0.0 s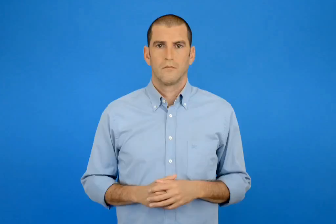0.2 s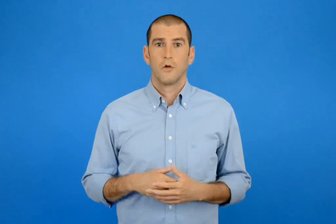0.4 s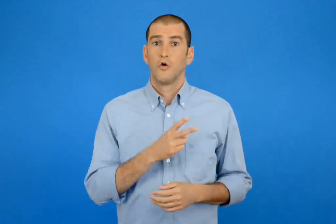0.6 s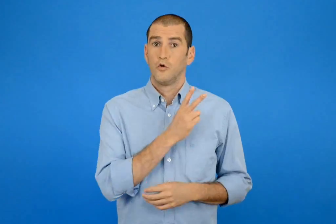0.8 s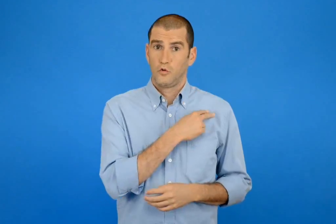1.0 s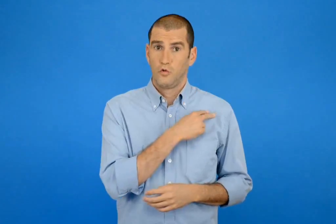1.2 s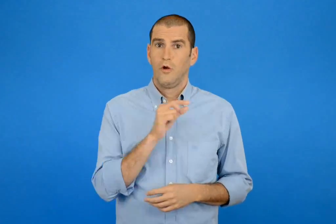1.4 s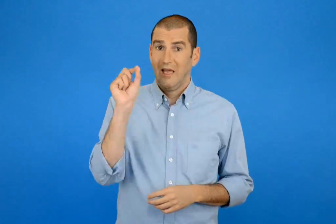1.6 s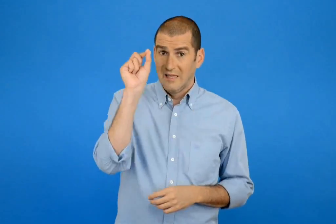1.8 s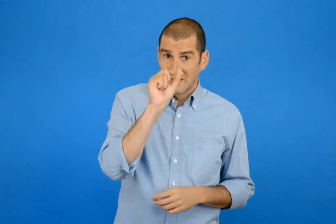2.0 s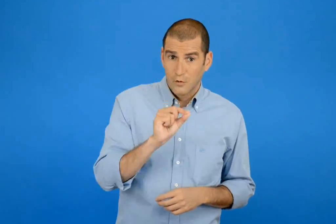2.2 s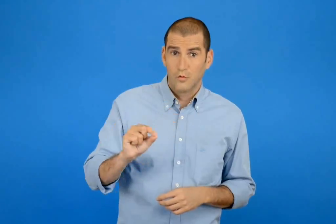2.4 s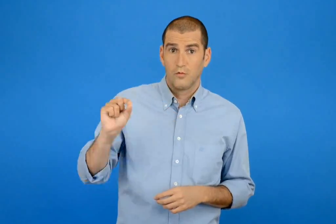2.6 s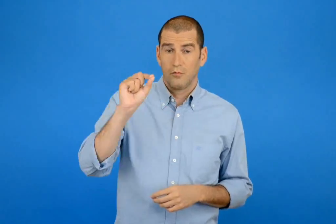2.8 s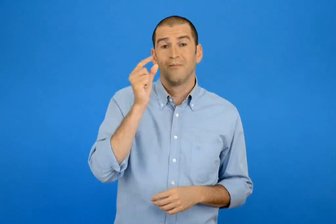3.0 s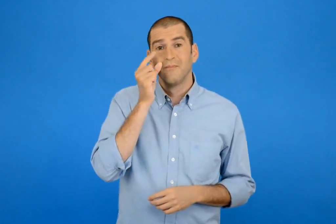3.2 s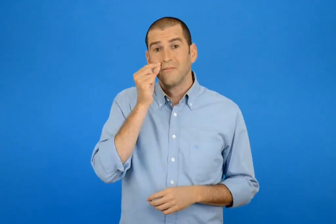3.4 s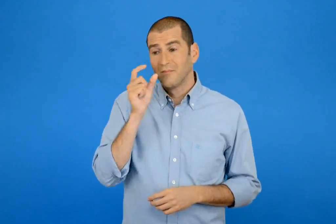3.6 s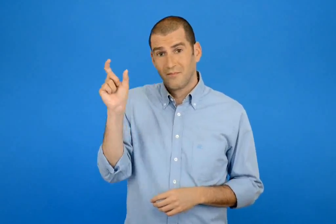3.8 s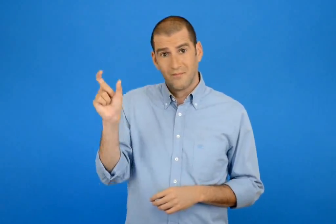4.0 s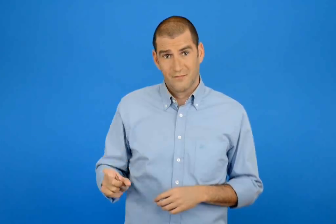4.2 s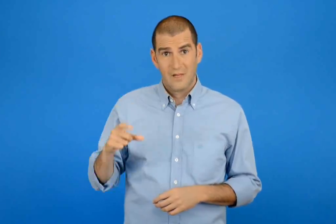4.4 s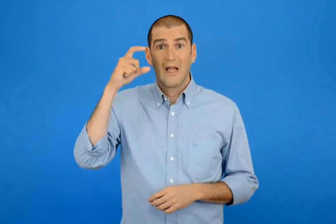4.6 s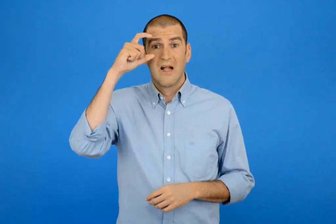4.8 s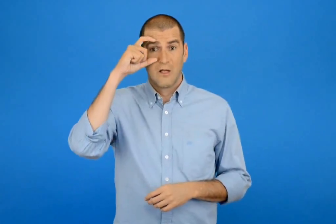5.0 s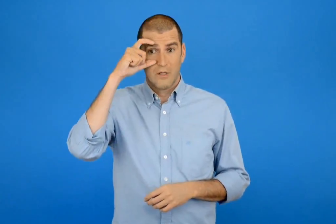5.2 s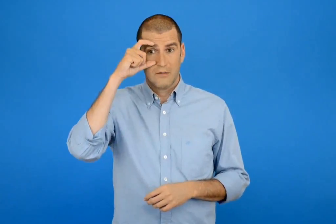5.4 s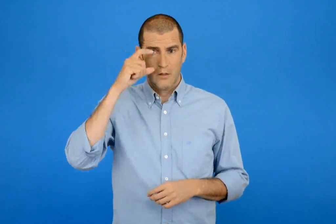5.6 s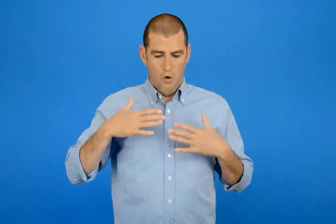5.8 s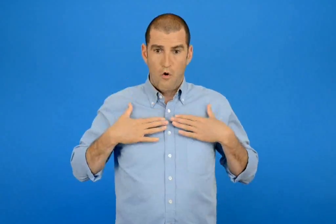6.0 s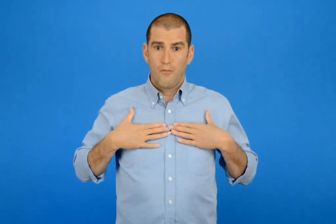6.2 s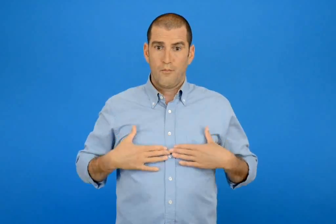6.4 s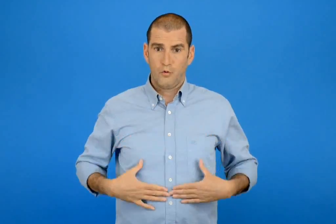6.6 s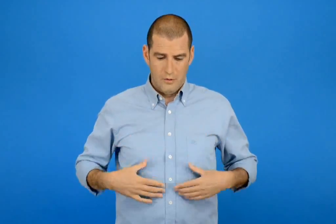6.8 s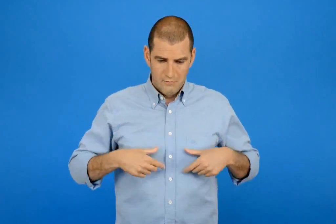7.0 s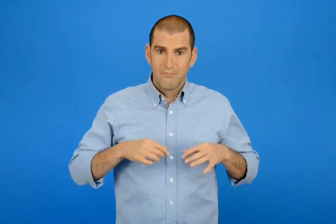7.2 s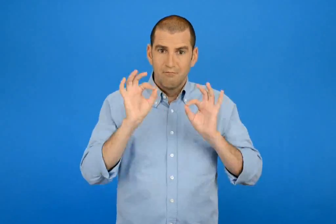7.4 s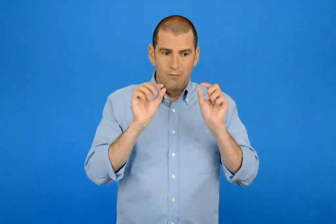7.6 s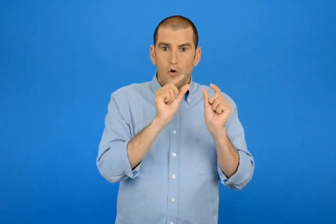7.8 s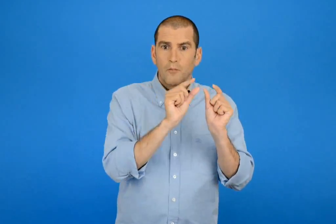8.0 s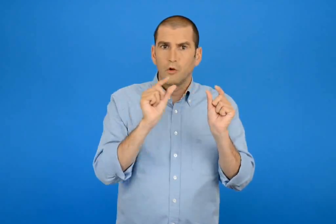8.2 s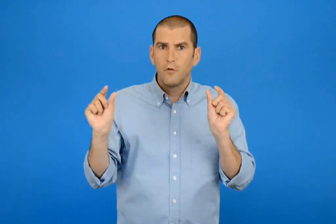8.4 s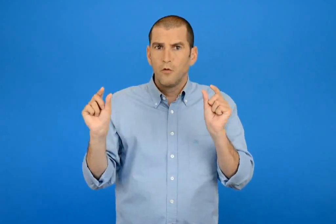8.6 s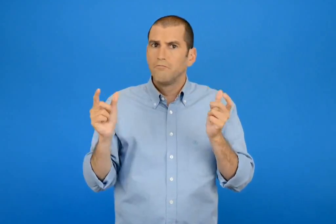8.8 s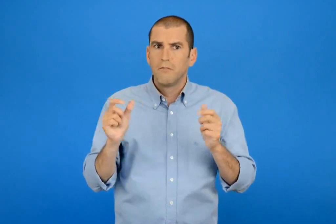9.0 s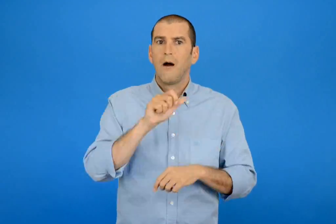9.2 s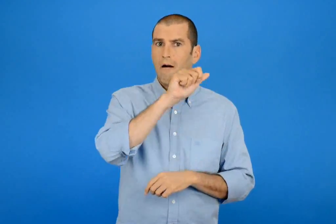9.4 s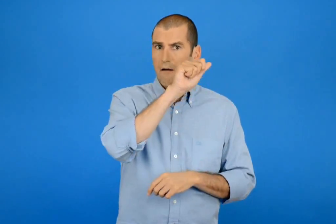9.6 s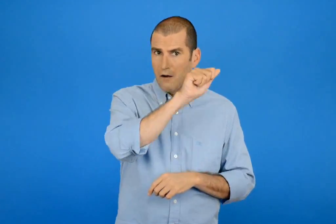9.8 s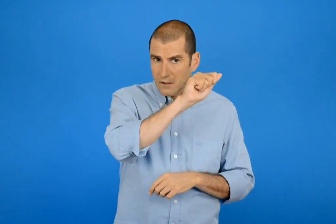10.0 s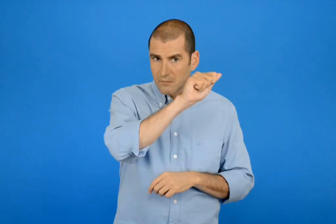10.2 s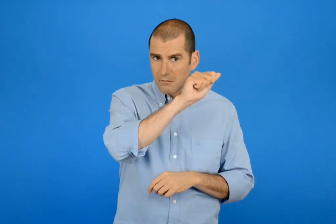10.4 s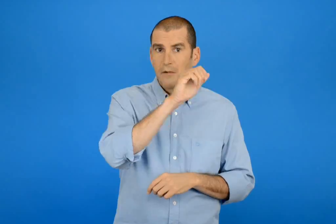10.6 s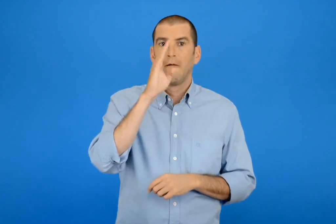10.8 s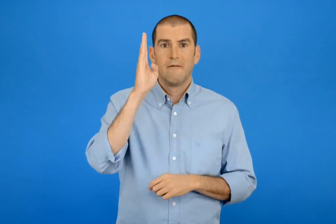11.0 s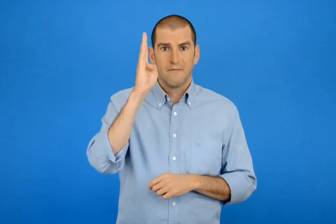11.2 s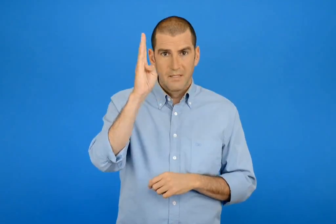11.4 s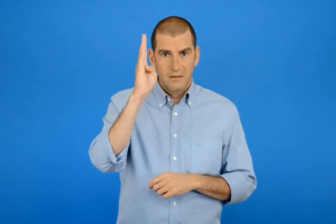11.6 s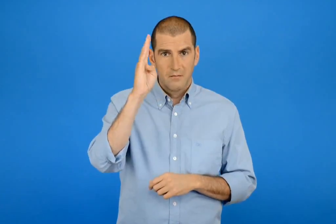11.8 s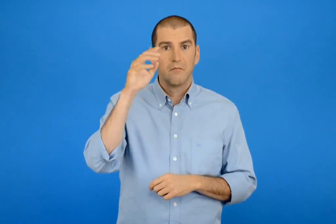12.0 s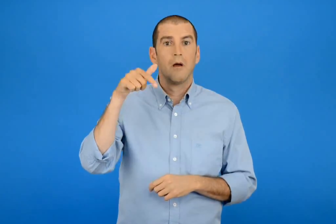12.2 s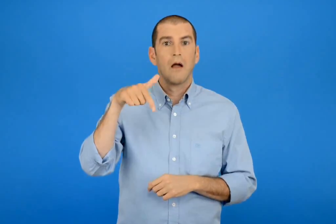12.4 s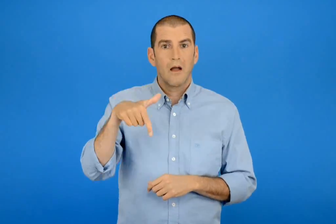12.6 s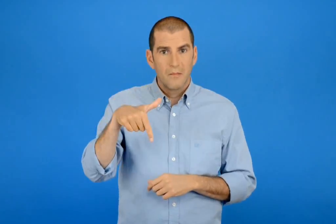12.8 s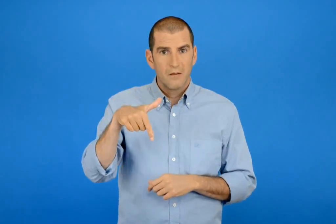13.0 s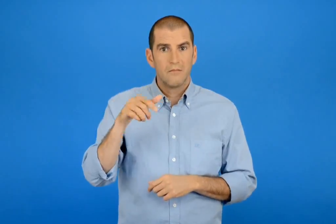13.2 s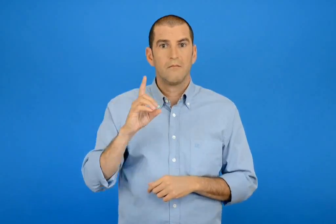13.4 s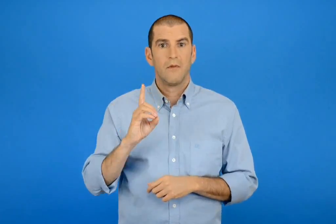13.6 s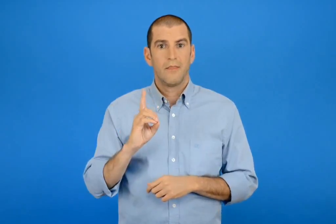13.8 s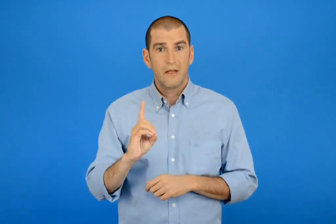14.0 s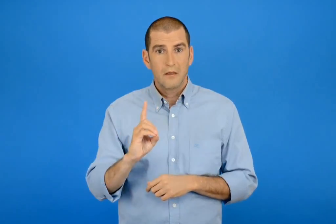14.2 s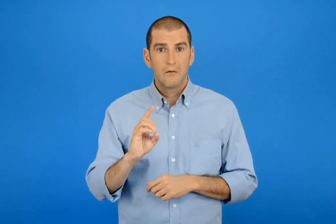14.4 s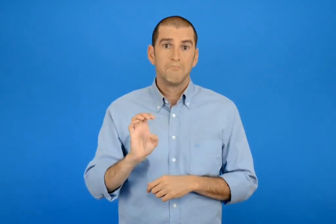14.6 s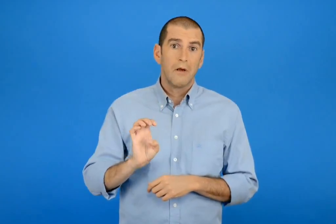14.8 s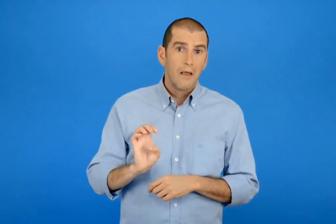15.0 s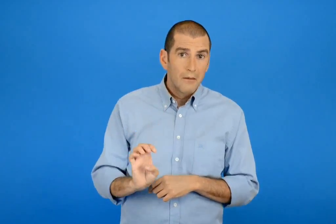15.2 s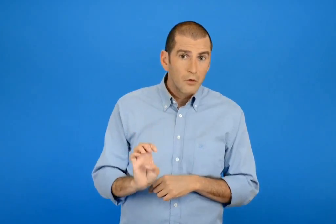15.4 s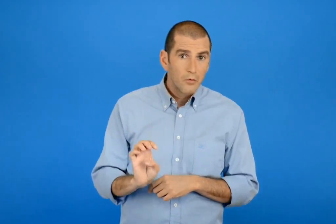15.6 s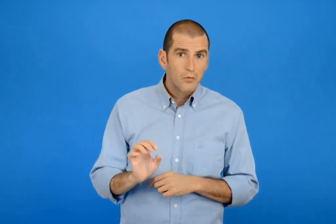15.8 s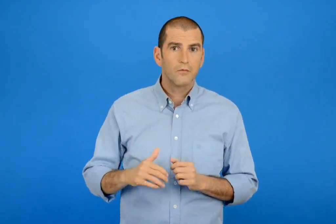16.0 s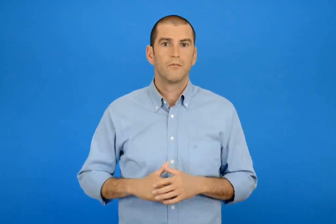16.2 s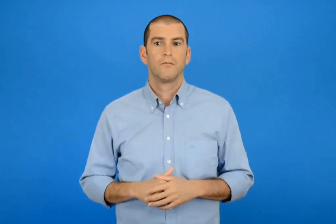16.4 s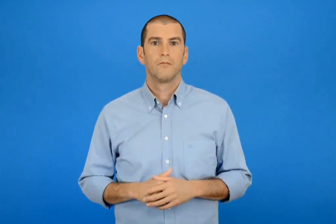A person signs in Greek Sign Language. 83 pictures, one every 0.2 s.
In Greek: κυκλώνω το σωστό ο νικόλας έχει στην μπλούζα του το μοτίβο α β γ δ η ε ;
